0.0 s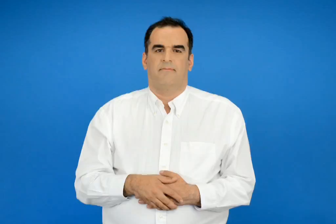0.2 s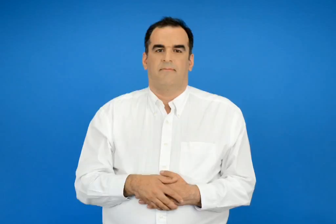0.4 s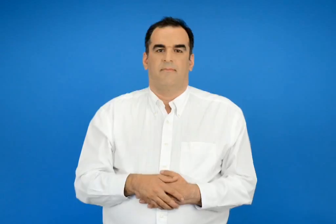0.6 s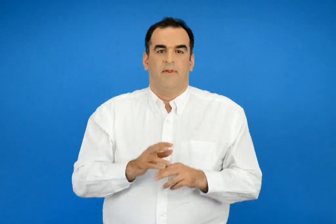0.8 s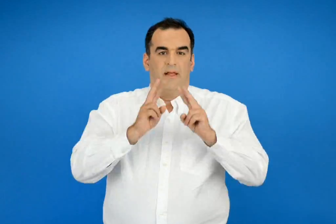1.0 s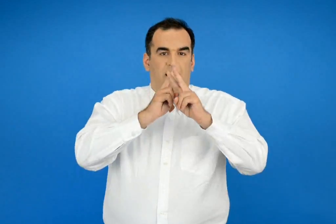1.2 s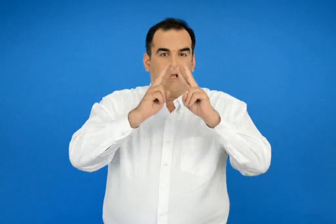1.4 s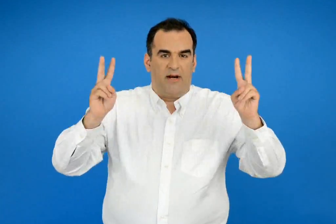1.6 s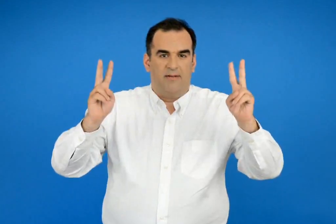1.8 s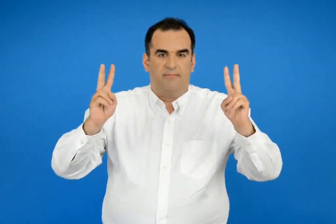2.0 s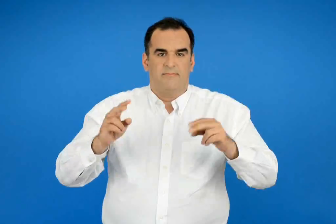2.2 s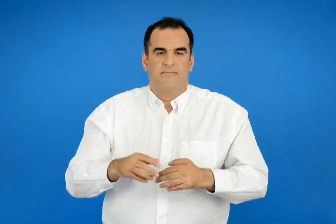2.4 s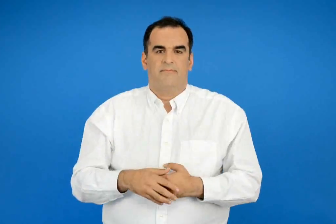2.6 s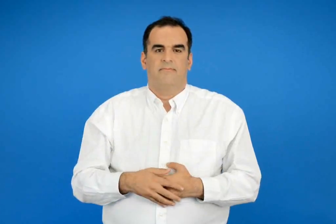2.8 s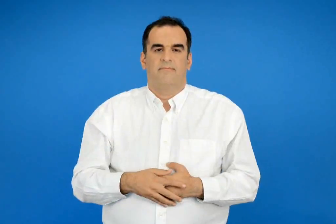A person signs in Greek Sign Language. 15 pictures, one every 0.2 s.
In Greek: καθαρή
